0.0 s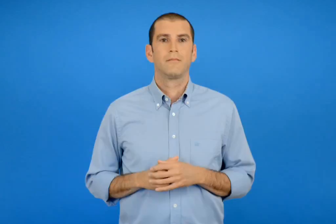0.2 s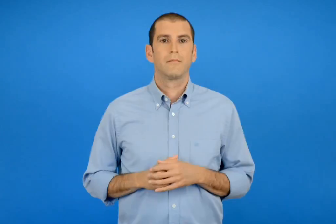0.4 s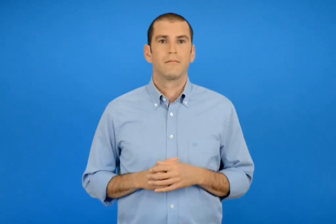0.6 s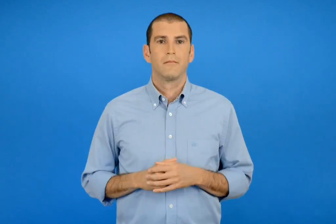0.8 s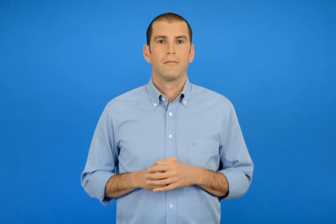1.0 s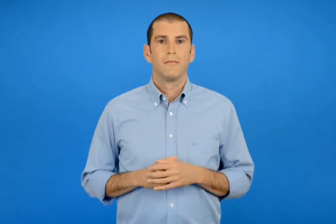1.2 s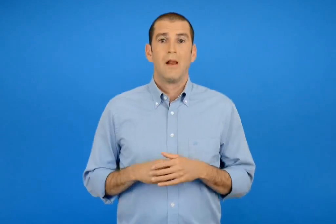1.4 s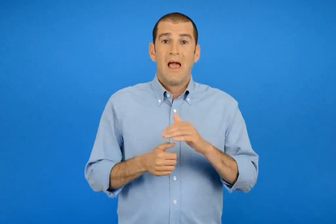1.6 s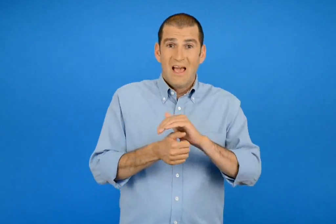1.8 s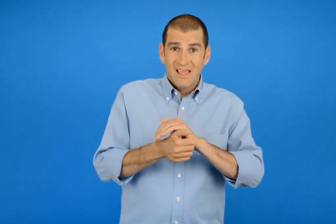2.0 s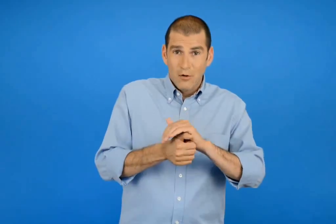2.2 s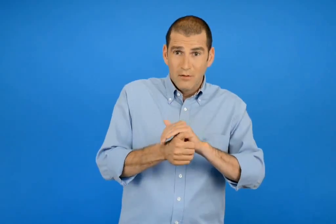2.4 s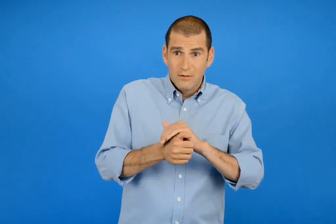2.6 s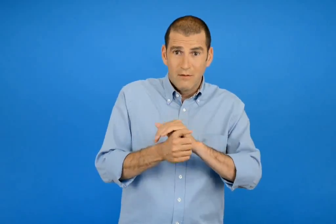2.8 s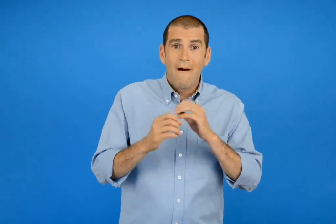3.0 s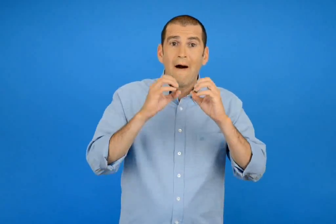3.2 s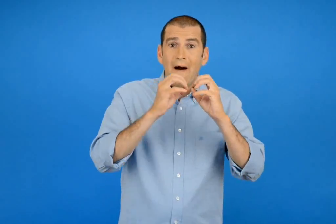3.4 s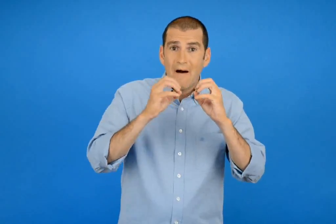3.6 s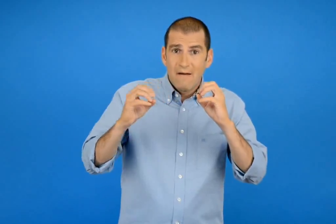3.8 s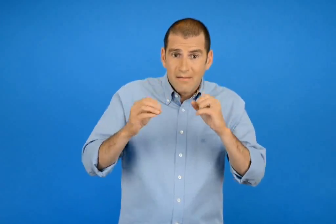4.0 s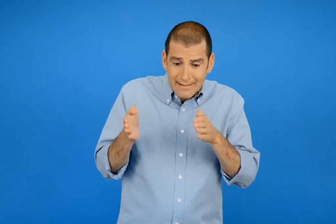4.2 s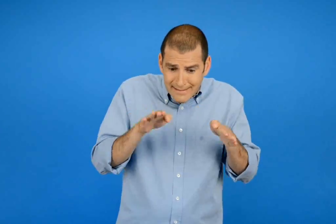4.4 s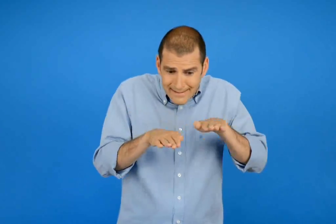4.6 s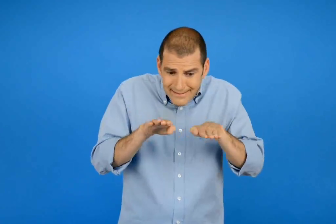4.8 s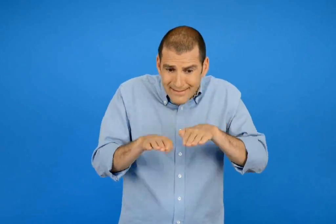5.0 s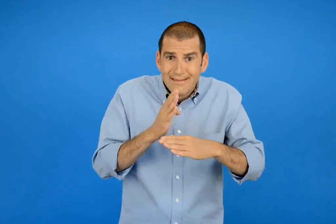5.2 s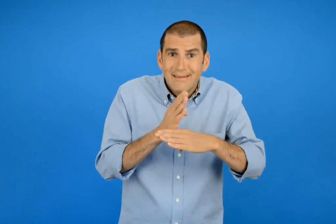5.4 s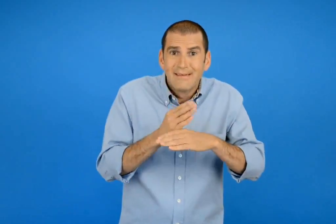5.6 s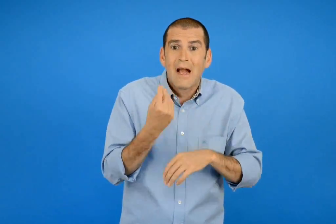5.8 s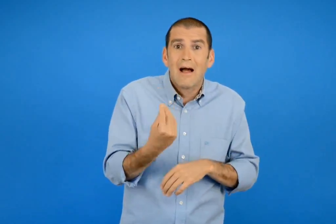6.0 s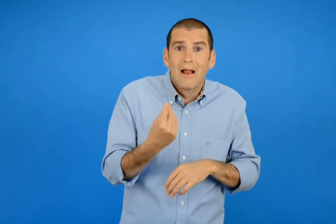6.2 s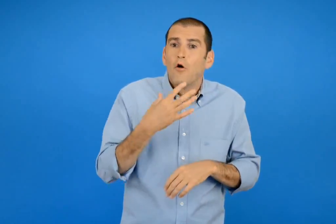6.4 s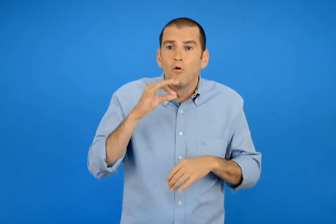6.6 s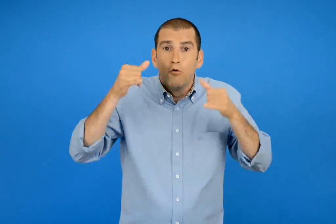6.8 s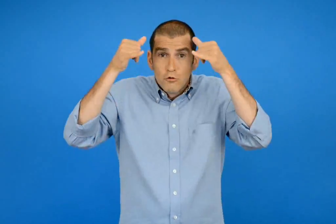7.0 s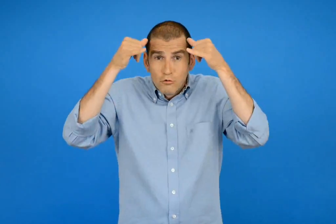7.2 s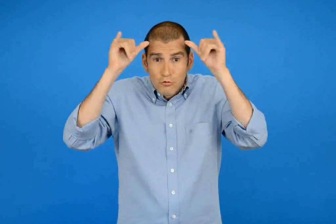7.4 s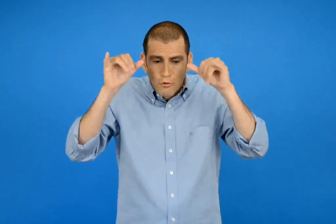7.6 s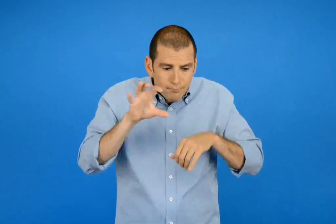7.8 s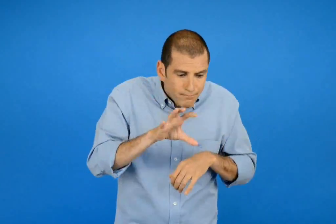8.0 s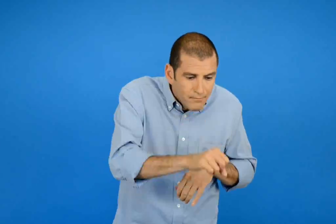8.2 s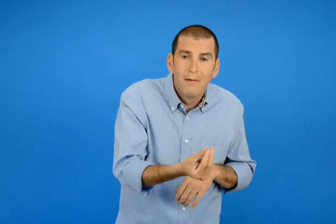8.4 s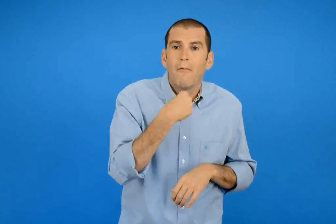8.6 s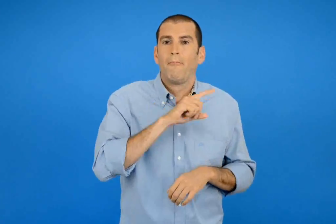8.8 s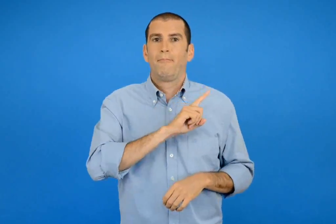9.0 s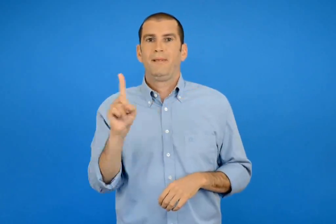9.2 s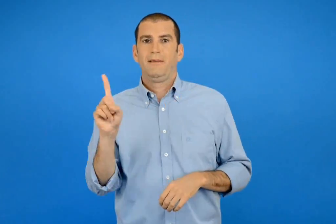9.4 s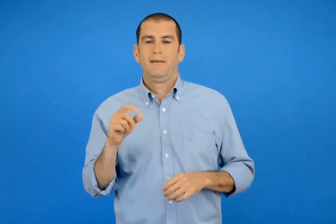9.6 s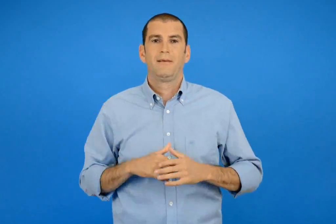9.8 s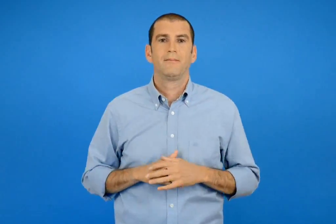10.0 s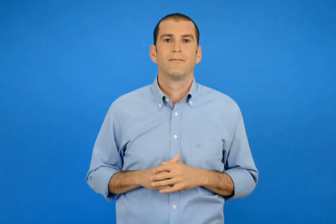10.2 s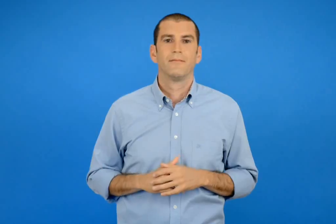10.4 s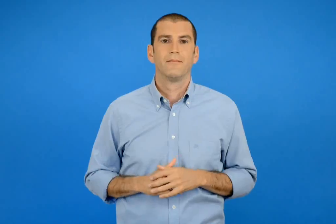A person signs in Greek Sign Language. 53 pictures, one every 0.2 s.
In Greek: οι χελώνες κρύβουν τα αυγά τους καλά για να μην τα βρει κάποιο ζώο και τα φάει
